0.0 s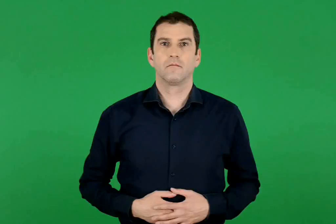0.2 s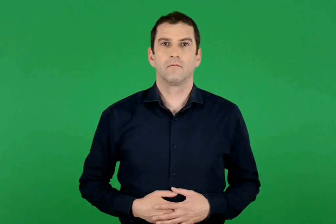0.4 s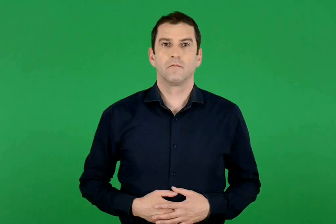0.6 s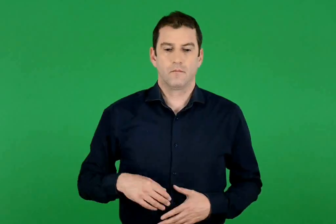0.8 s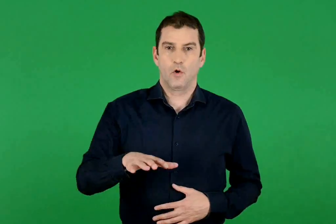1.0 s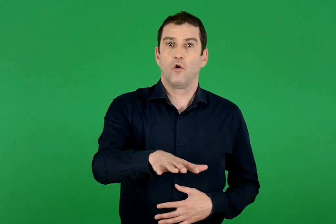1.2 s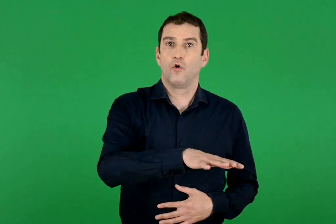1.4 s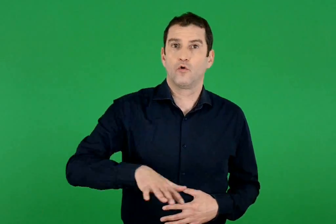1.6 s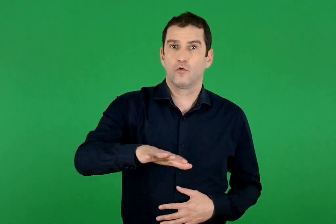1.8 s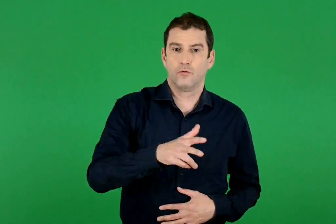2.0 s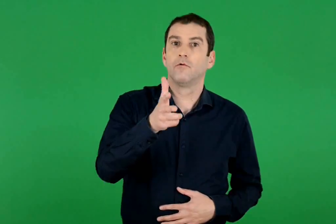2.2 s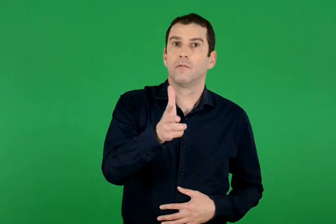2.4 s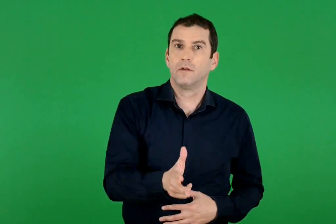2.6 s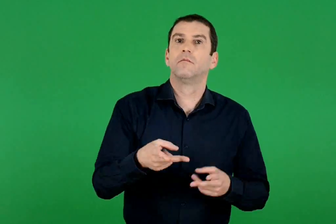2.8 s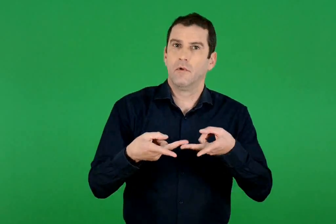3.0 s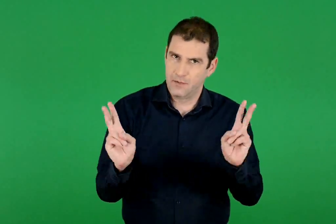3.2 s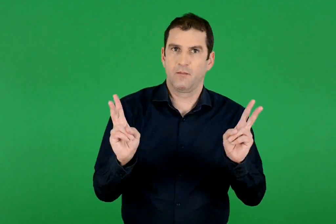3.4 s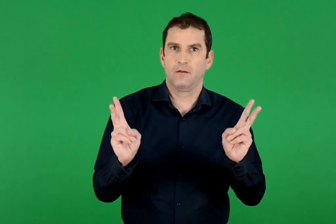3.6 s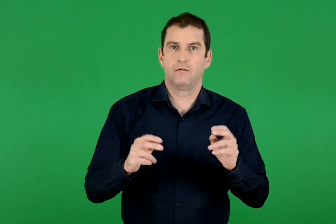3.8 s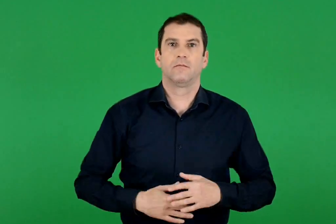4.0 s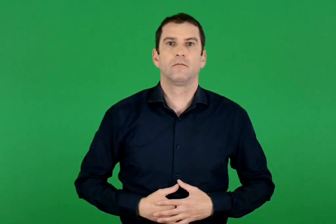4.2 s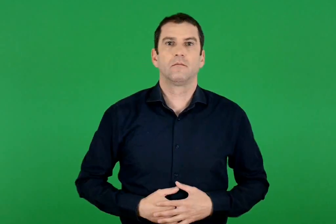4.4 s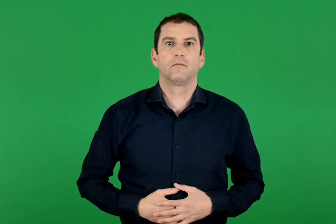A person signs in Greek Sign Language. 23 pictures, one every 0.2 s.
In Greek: χώρος όπου επιτρέπεται στάθμευση
